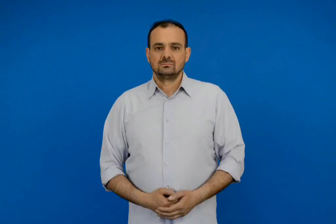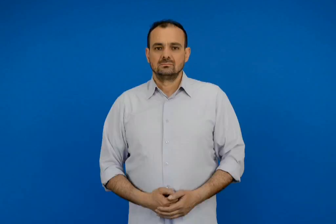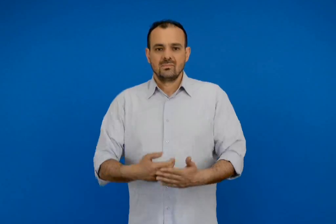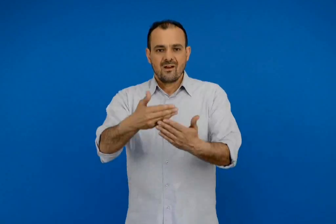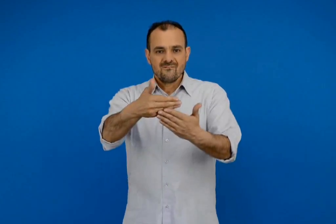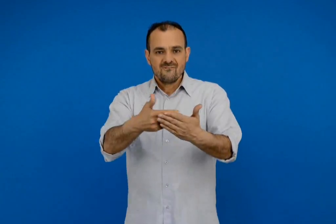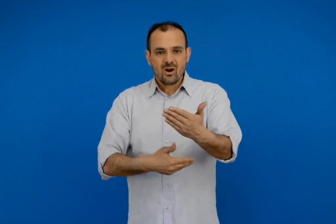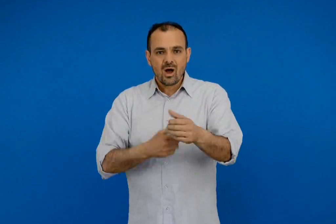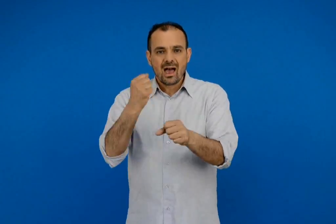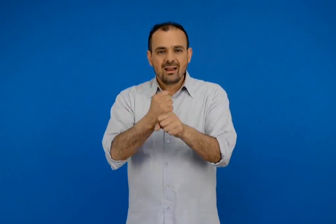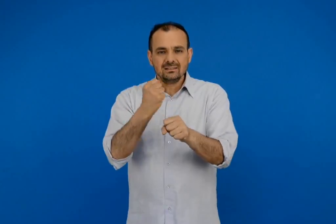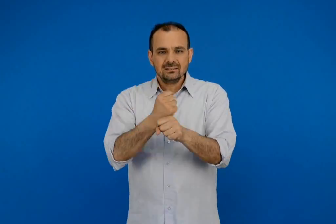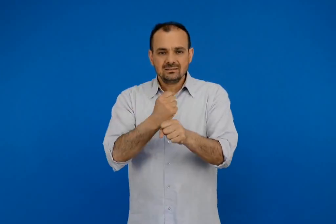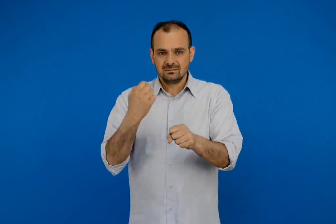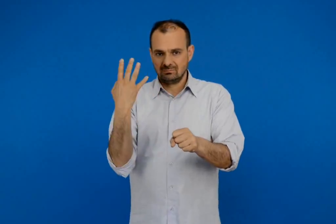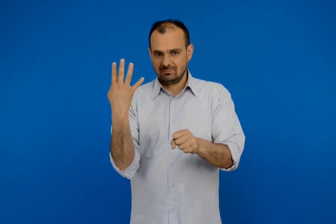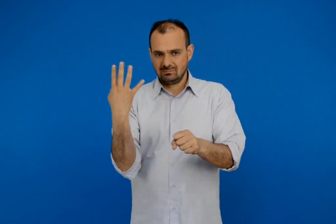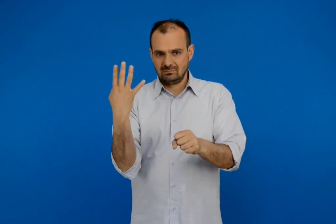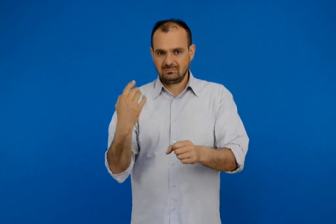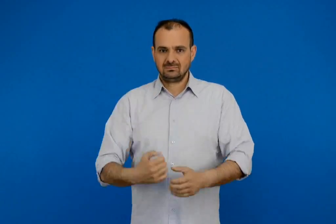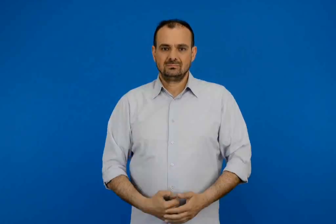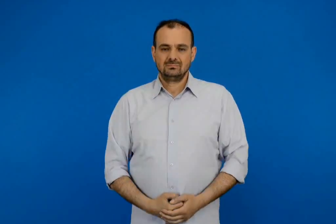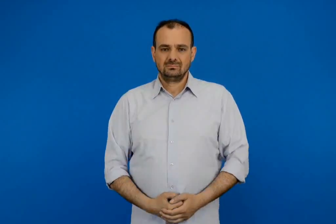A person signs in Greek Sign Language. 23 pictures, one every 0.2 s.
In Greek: φύλλο εργασίας 4
